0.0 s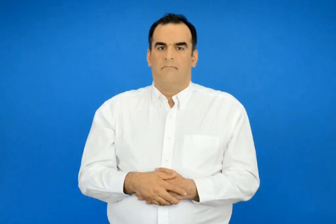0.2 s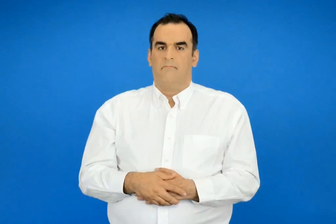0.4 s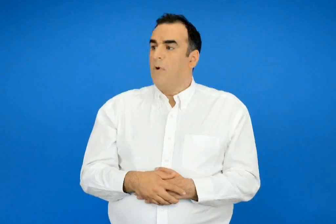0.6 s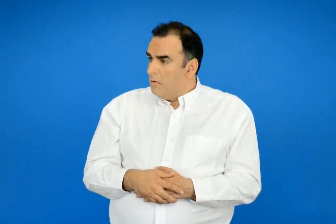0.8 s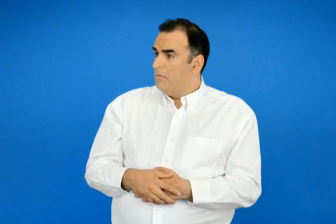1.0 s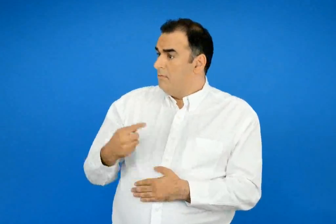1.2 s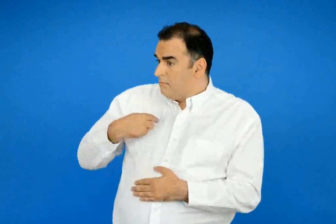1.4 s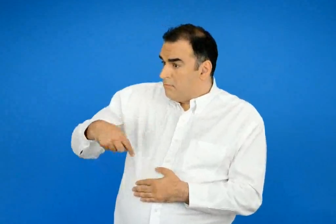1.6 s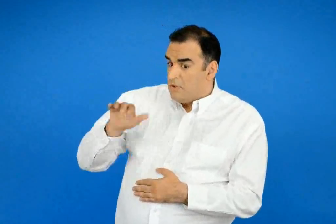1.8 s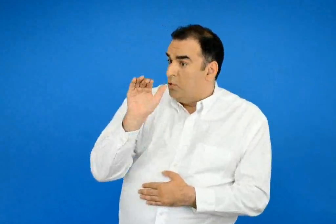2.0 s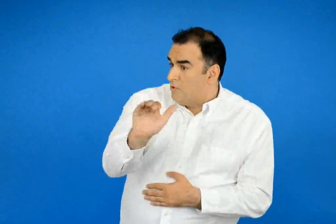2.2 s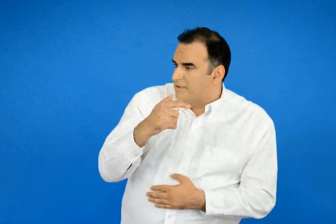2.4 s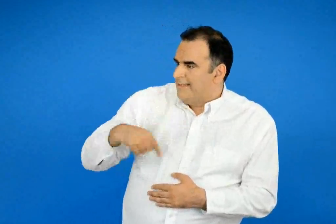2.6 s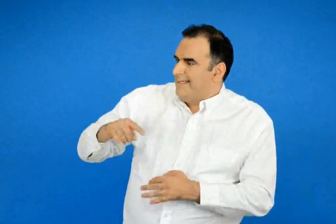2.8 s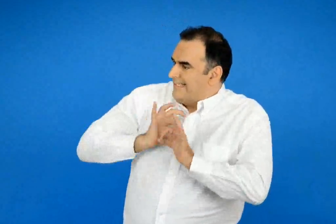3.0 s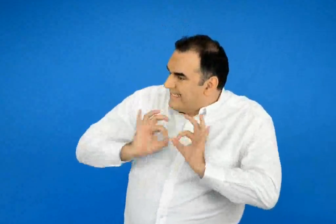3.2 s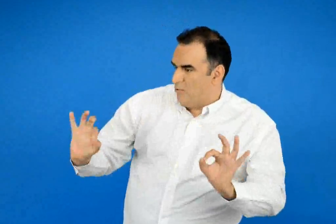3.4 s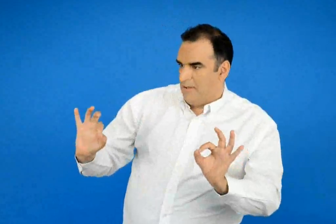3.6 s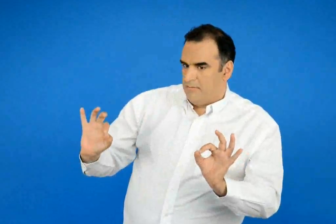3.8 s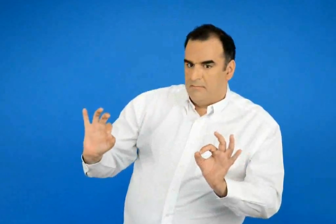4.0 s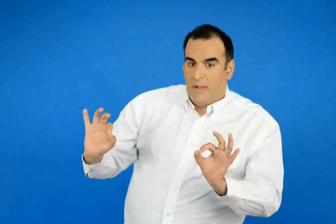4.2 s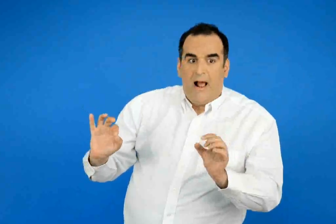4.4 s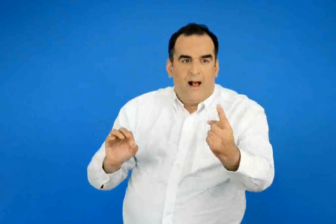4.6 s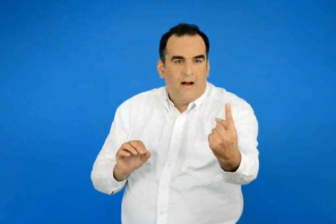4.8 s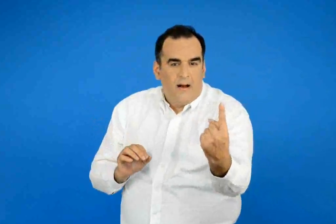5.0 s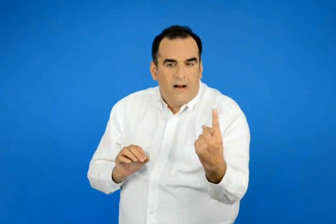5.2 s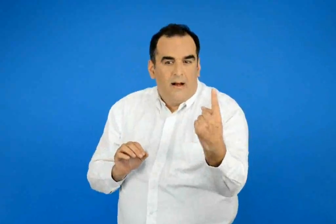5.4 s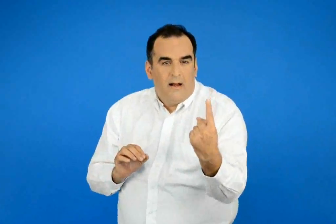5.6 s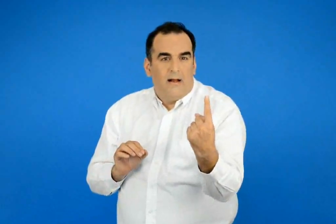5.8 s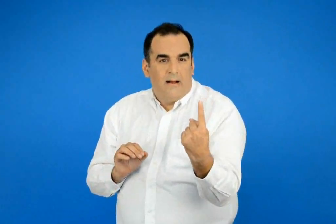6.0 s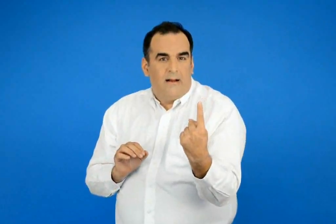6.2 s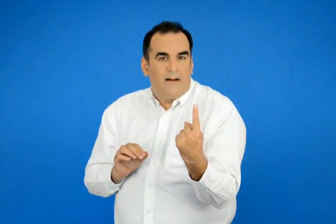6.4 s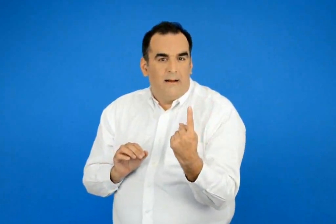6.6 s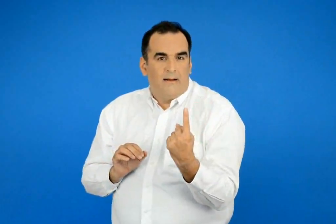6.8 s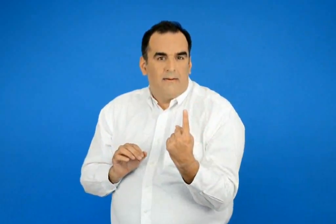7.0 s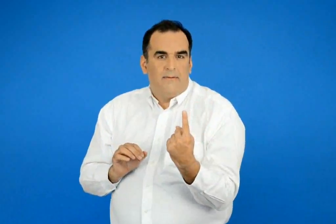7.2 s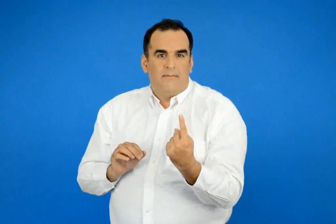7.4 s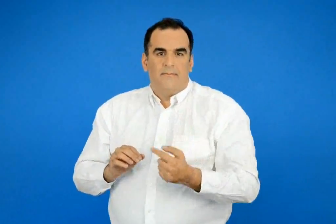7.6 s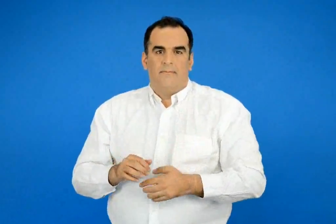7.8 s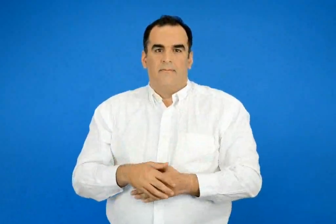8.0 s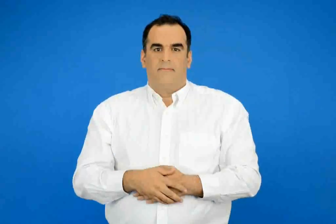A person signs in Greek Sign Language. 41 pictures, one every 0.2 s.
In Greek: ας ρωτήσουμε για να είμαστε σίγουροι να κάποιός έρχεται προς τα εδώ
